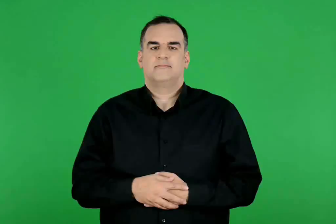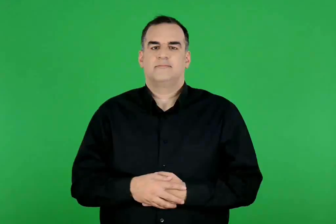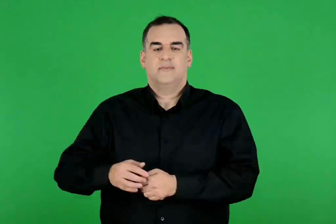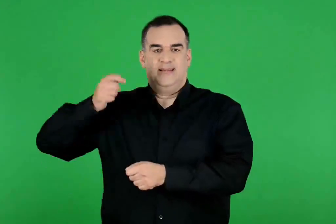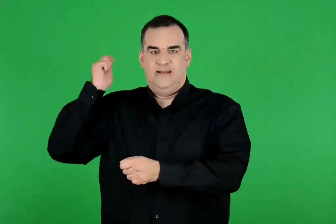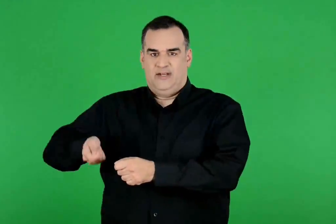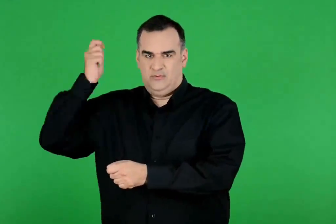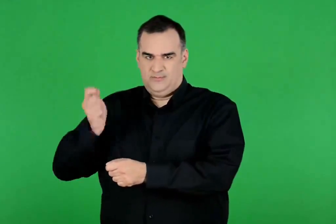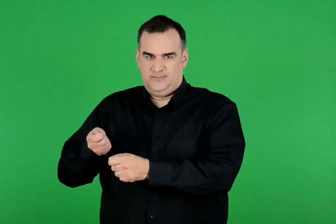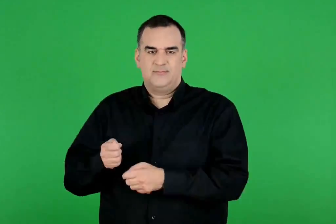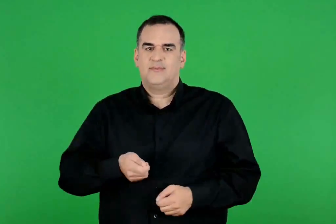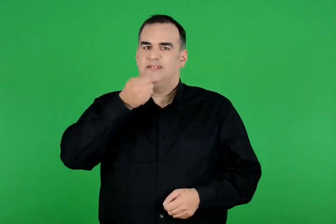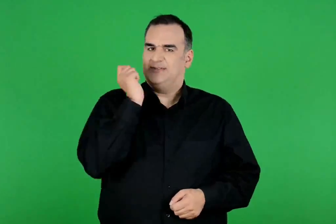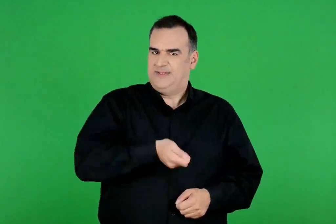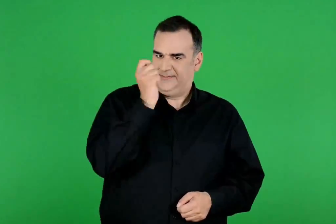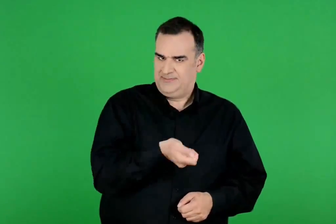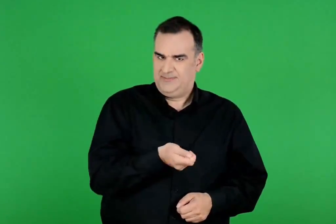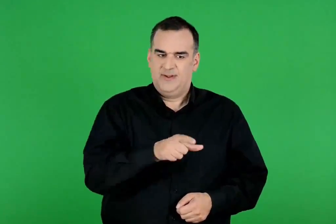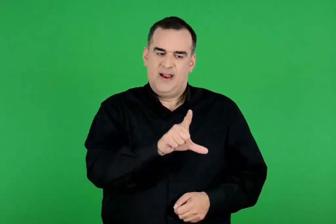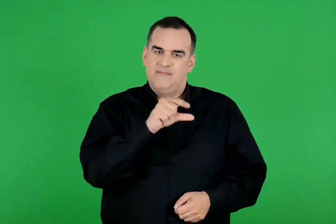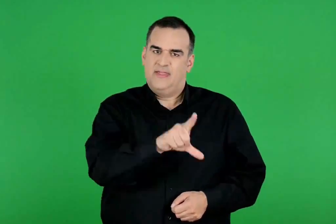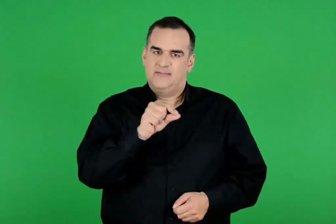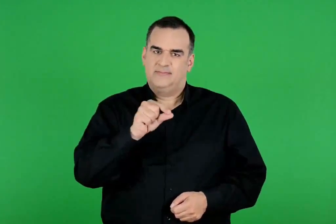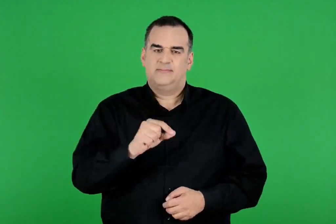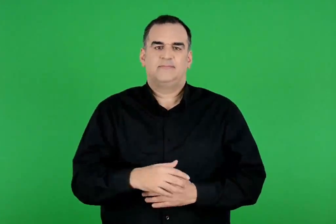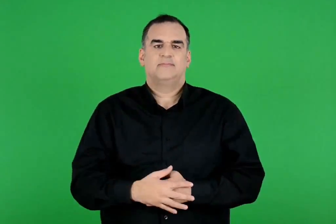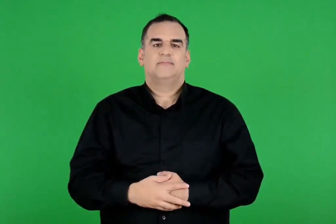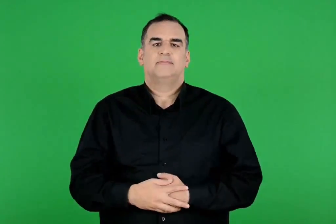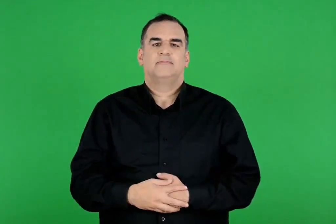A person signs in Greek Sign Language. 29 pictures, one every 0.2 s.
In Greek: ήφαιστος σφυρί , λαβίδα
